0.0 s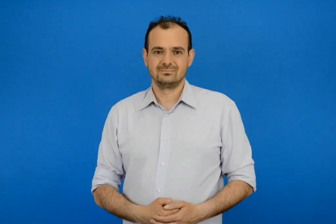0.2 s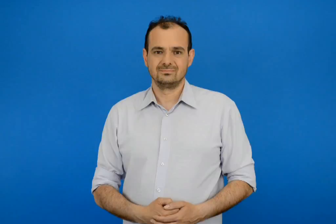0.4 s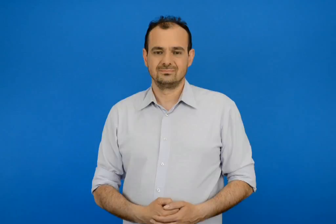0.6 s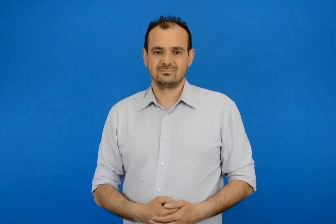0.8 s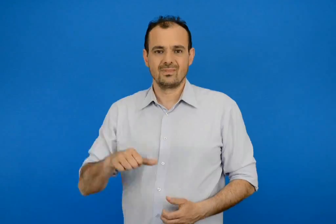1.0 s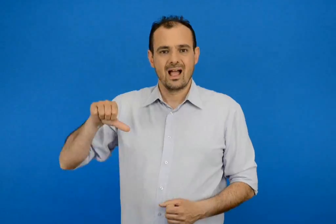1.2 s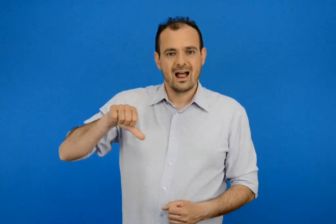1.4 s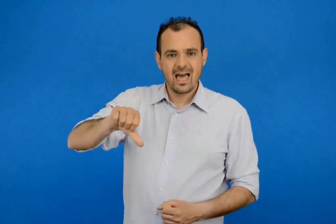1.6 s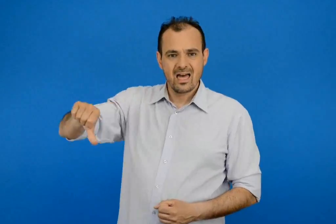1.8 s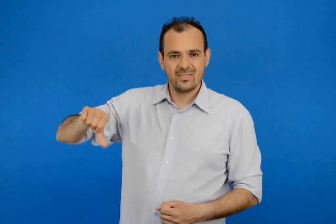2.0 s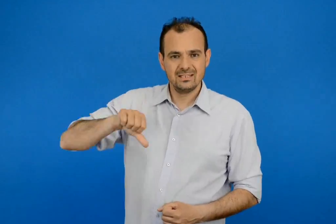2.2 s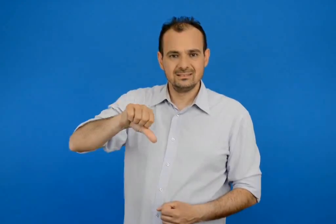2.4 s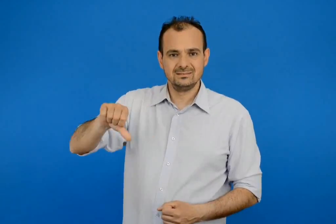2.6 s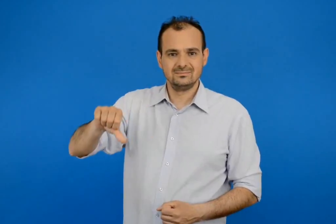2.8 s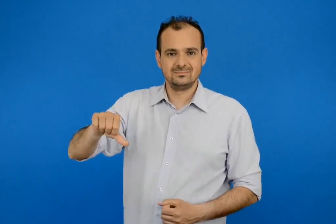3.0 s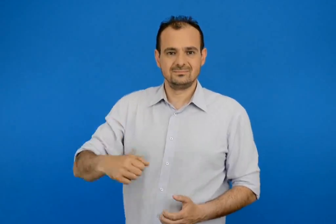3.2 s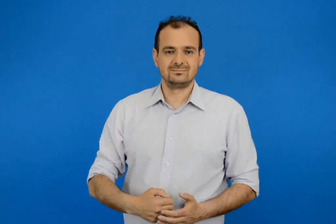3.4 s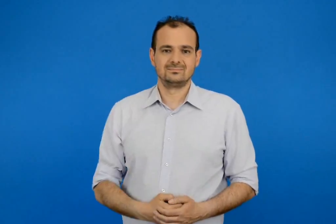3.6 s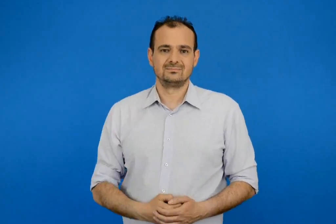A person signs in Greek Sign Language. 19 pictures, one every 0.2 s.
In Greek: το λαδί
